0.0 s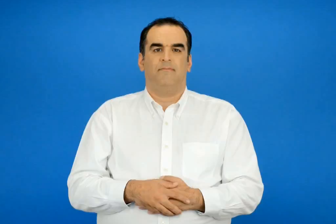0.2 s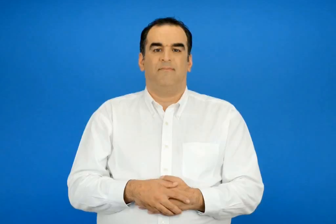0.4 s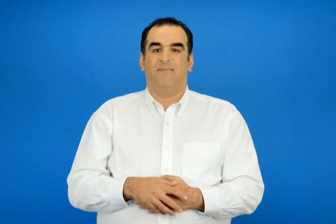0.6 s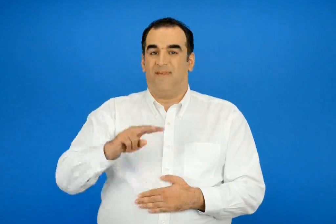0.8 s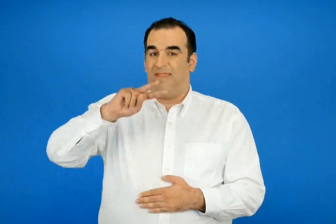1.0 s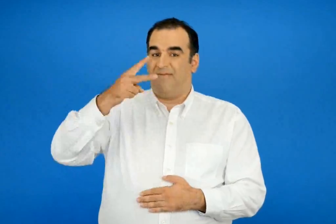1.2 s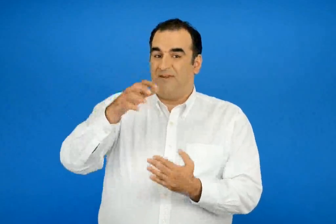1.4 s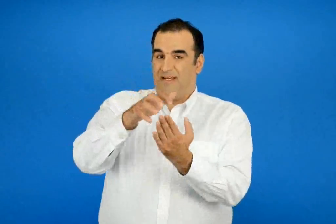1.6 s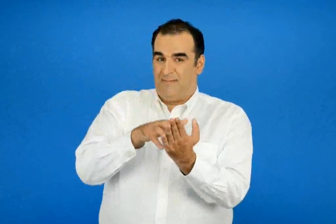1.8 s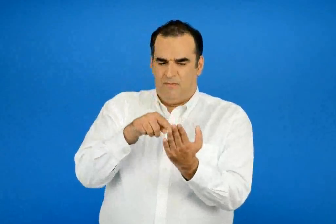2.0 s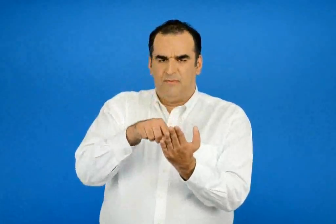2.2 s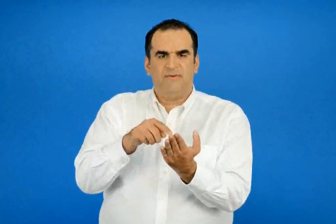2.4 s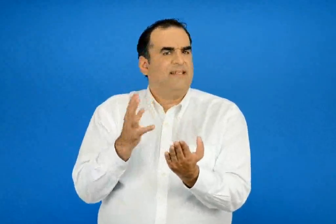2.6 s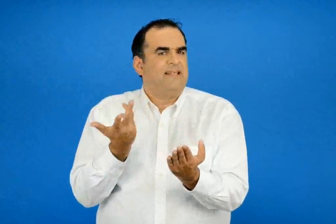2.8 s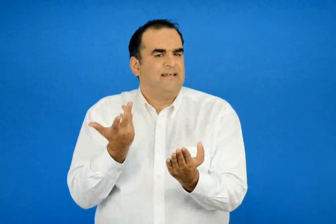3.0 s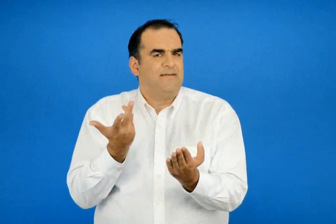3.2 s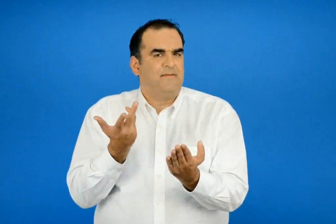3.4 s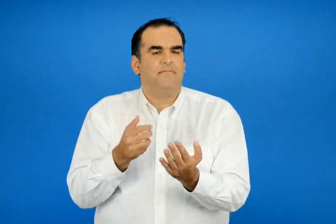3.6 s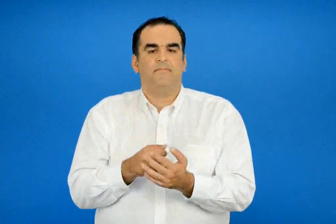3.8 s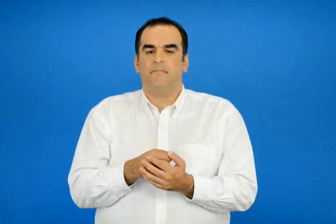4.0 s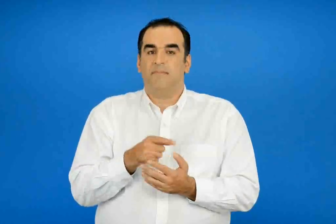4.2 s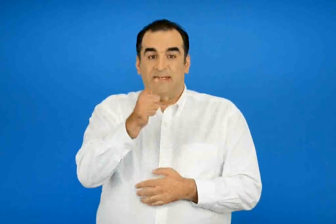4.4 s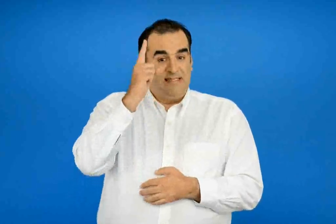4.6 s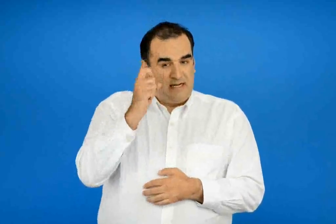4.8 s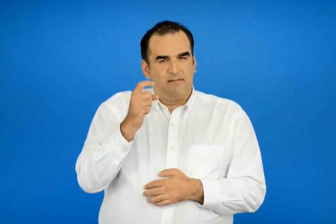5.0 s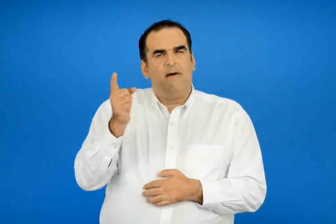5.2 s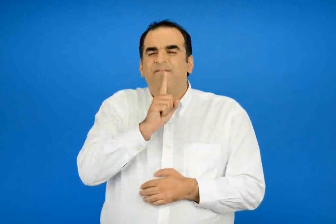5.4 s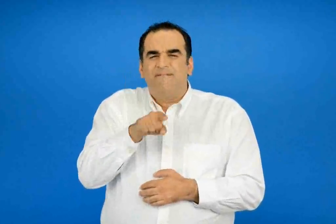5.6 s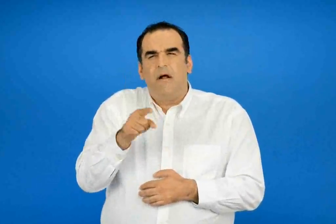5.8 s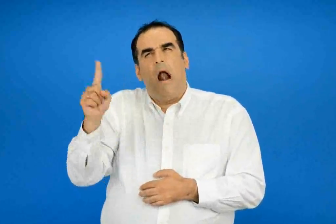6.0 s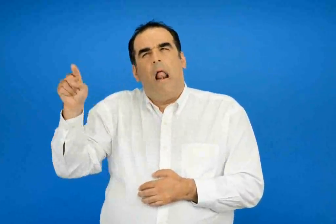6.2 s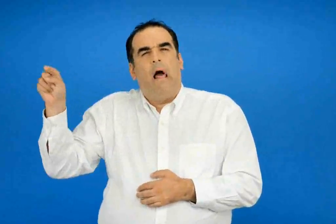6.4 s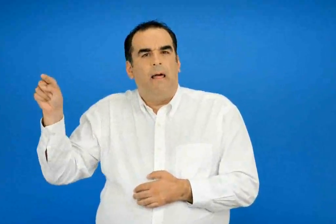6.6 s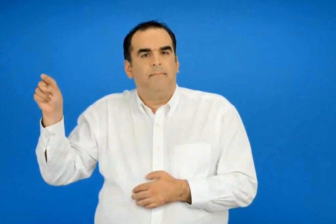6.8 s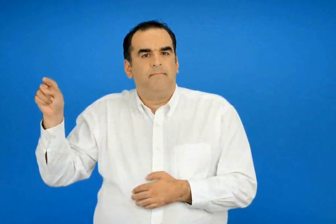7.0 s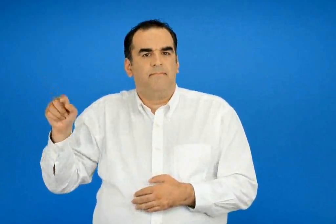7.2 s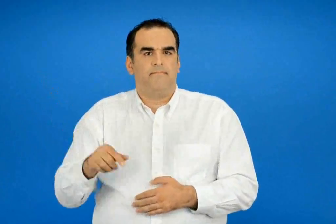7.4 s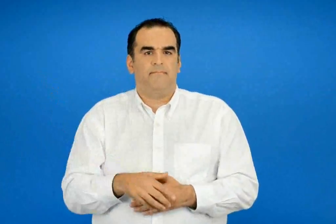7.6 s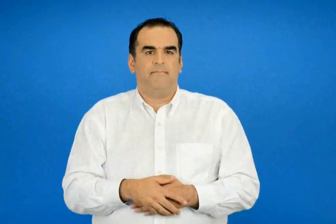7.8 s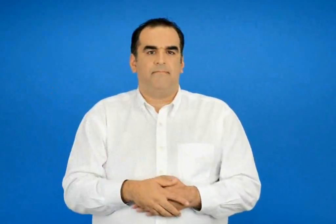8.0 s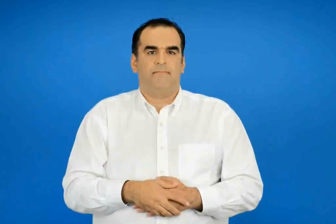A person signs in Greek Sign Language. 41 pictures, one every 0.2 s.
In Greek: τι είναι το δεύτερο κείμενο ; ξέρεις άλλα τέτοια ;
